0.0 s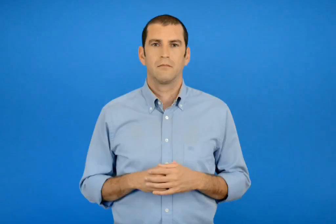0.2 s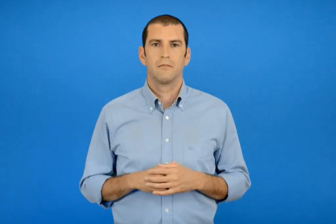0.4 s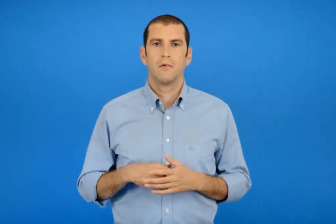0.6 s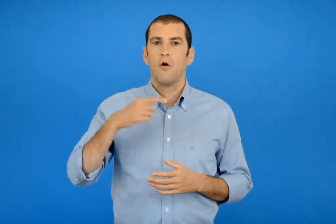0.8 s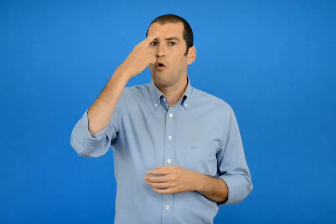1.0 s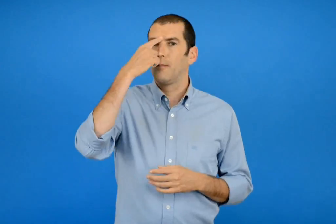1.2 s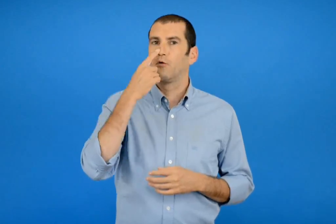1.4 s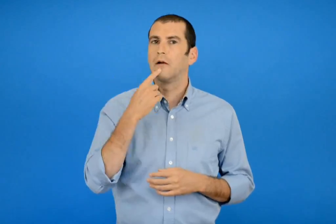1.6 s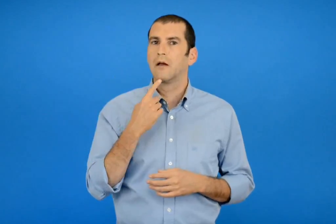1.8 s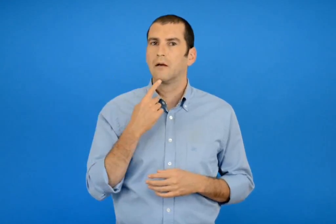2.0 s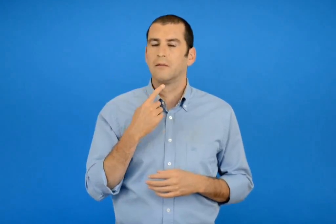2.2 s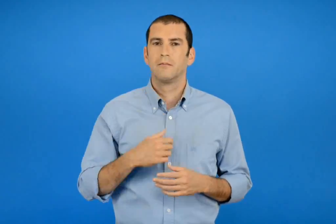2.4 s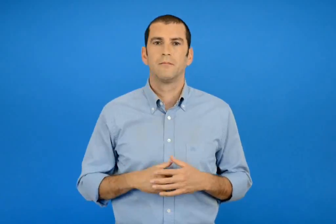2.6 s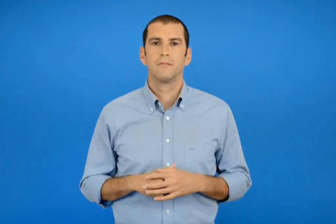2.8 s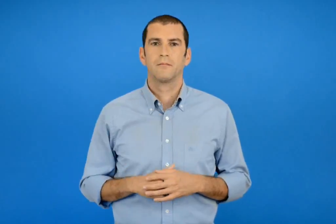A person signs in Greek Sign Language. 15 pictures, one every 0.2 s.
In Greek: πορτογαλία
